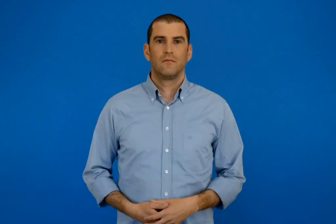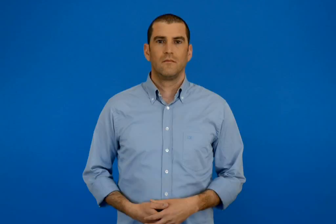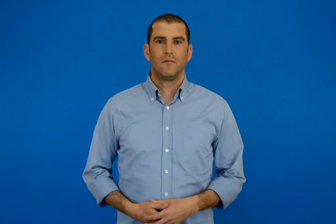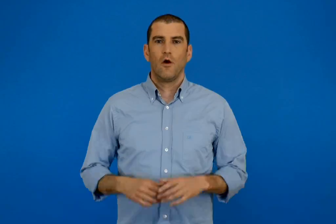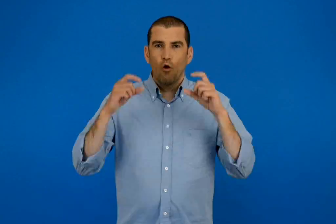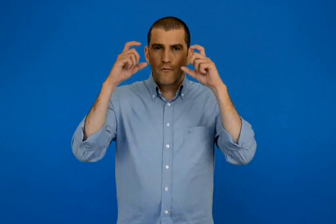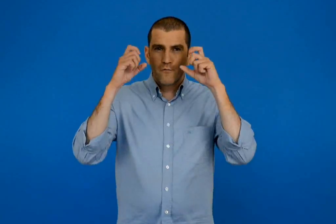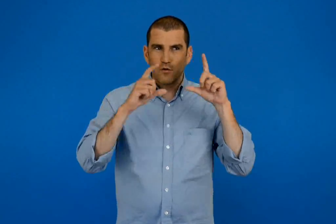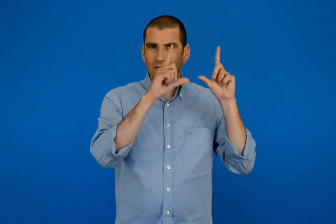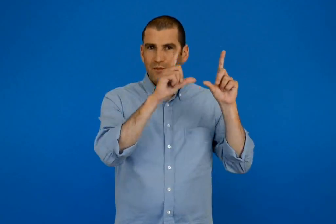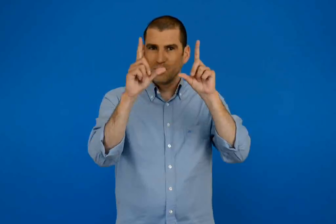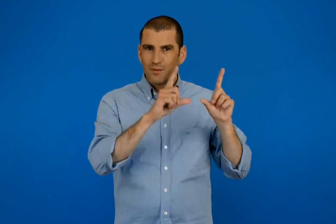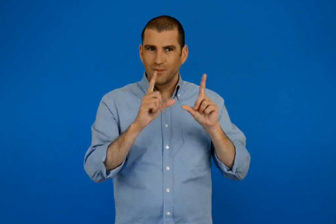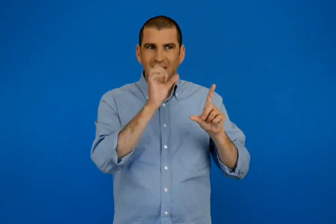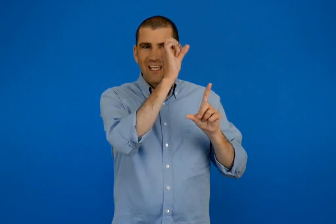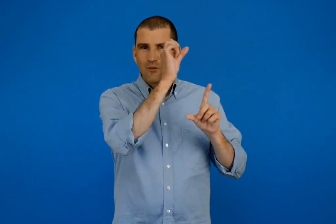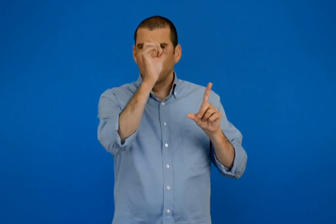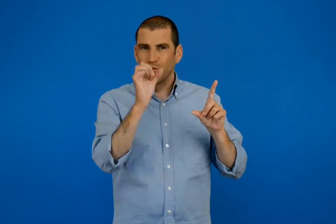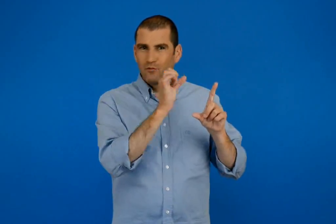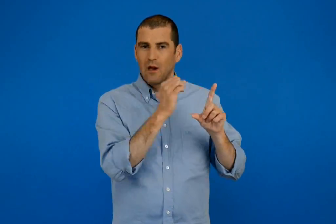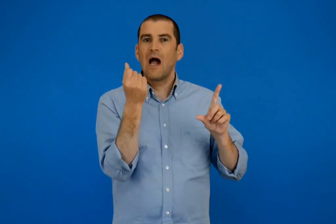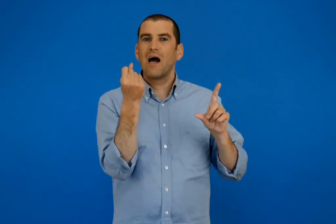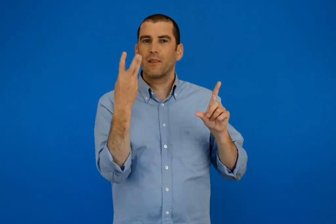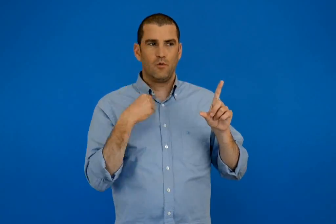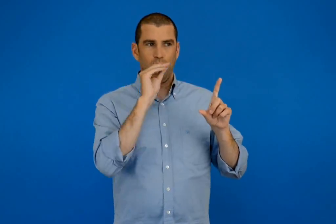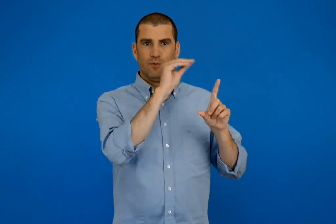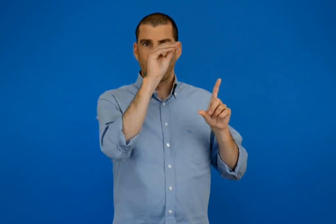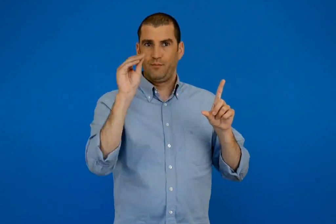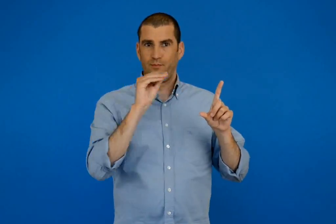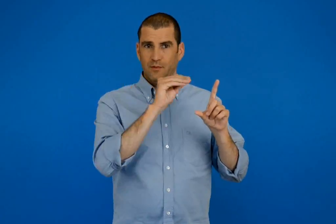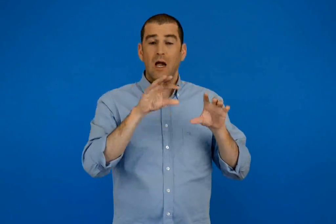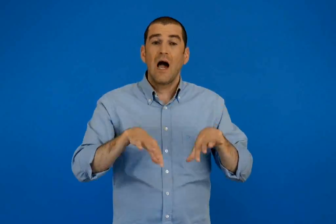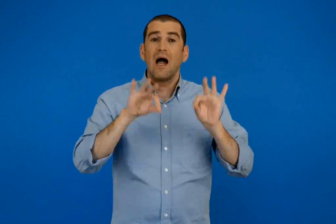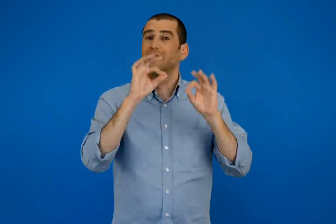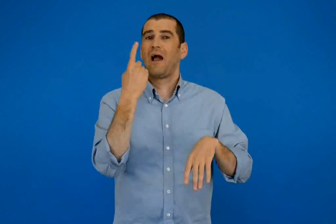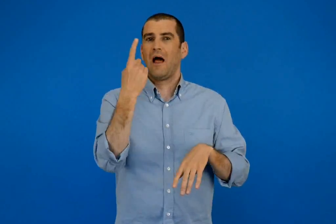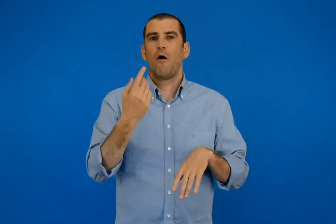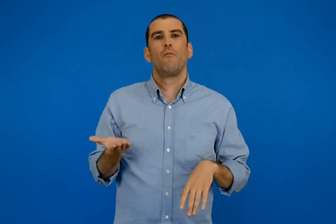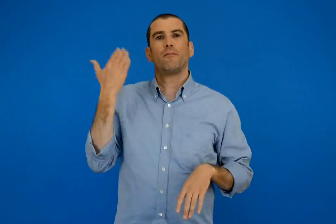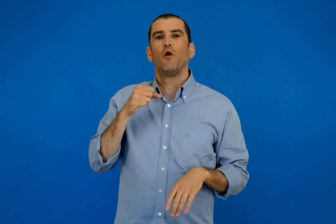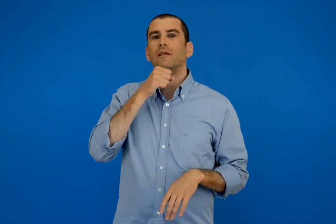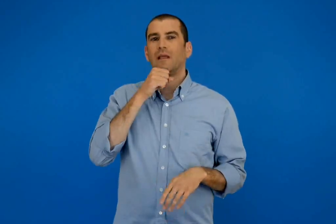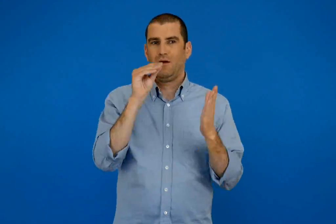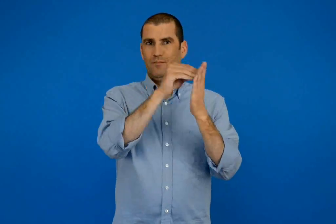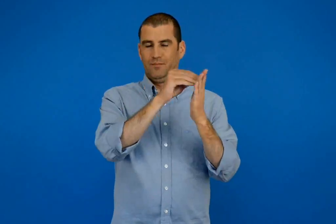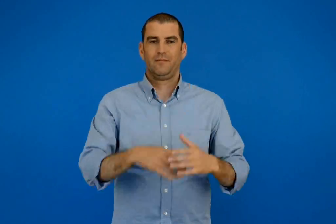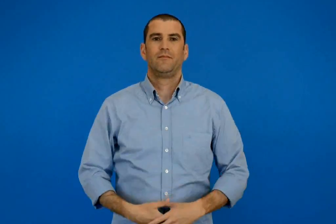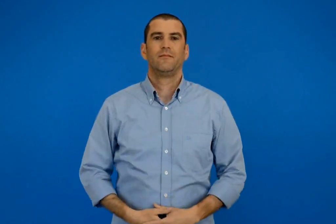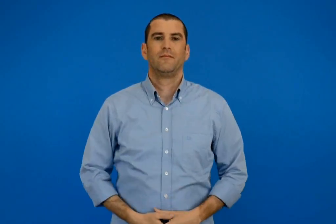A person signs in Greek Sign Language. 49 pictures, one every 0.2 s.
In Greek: βάζω αριθμούς στους κύκλους και στις φωτογραφίες ξεκινάω από την προγιαγιά
